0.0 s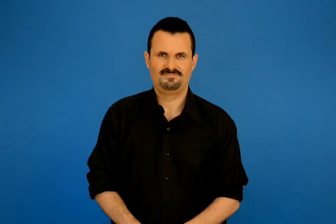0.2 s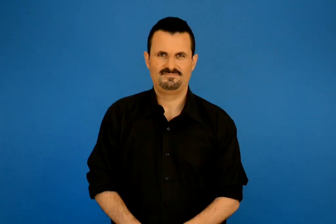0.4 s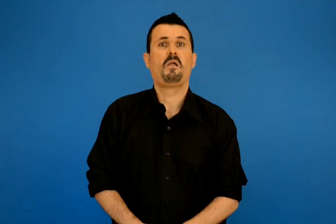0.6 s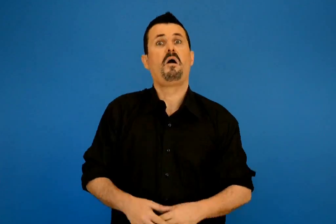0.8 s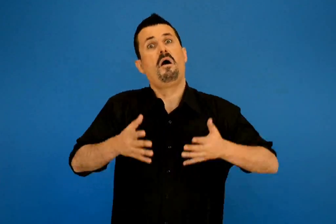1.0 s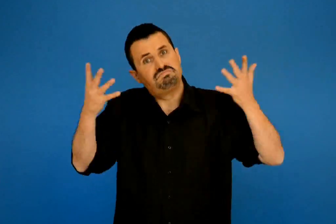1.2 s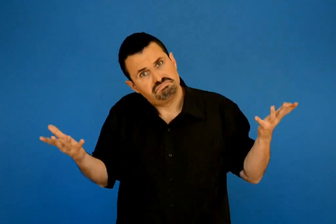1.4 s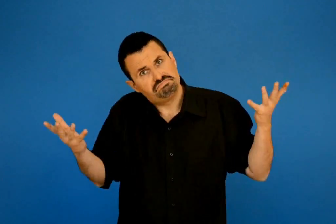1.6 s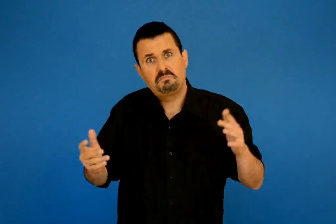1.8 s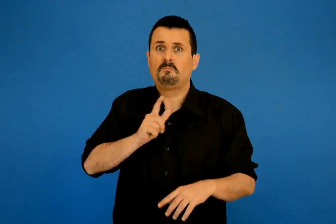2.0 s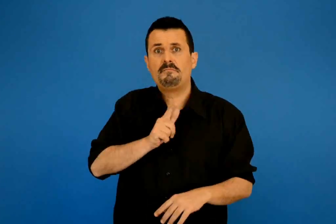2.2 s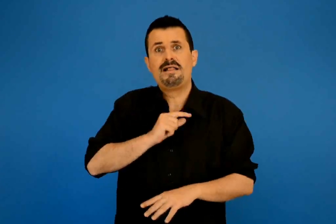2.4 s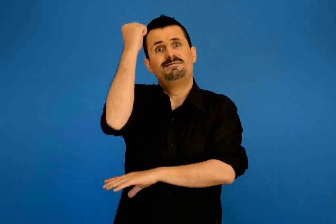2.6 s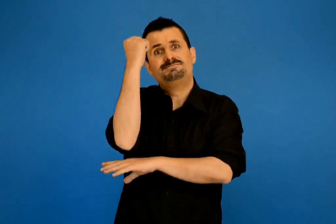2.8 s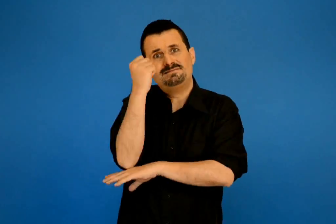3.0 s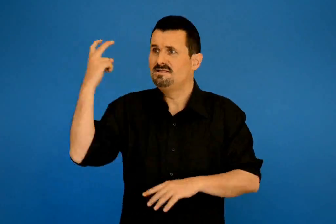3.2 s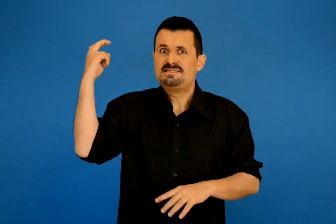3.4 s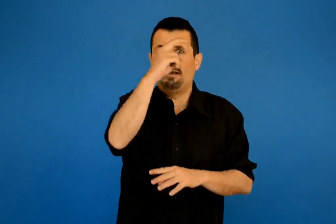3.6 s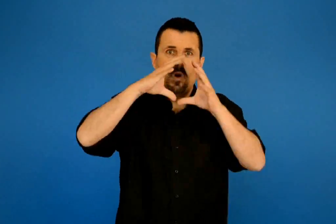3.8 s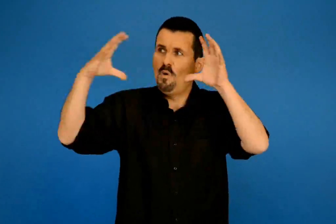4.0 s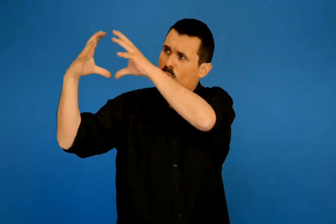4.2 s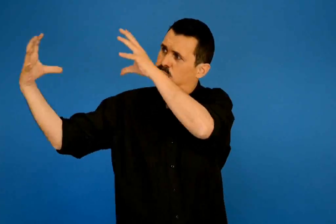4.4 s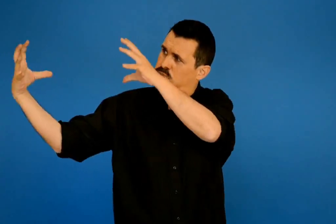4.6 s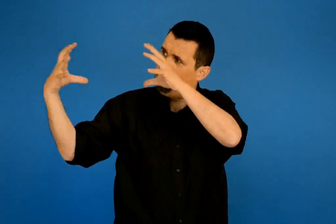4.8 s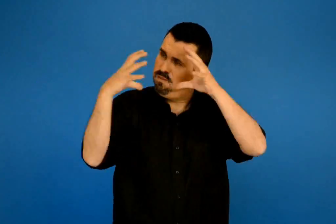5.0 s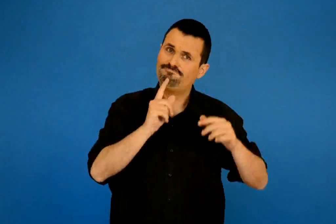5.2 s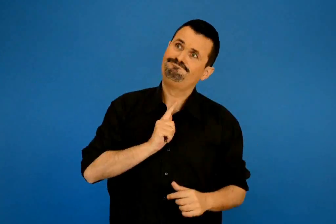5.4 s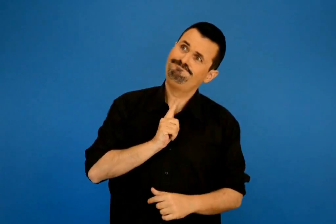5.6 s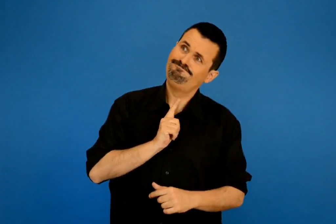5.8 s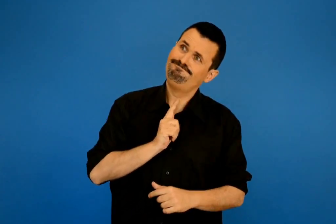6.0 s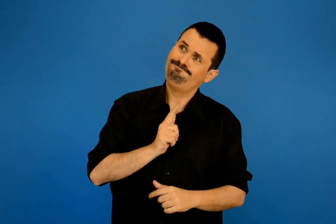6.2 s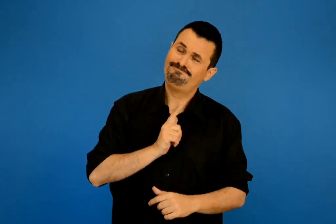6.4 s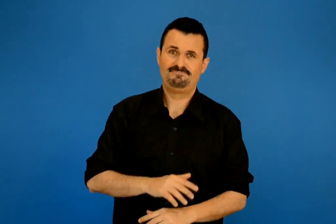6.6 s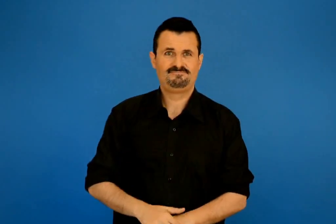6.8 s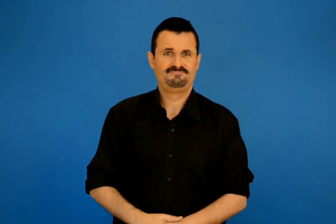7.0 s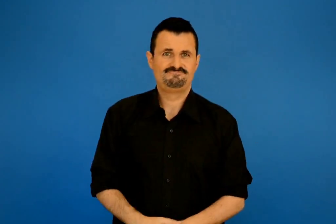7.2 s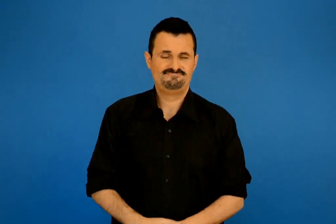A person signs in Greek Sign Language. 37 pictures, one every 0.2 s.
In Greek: ή στη στάση περιμένει το μπαλονοτράμ
